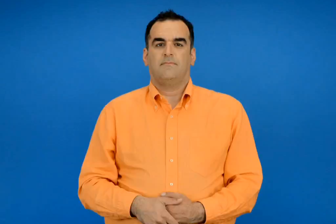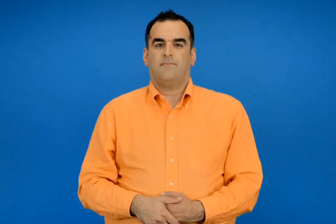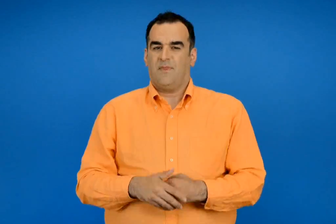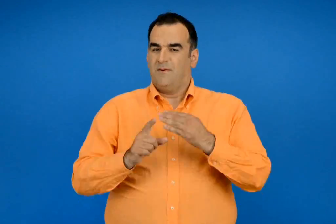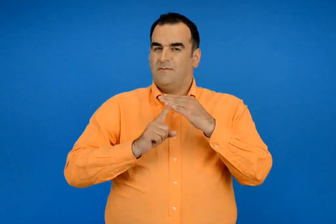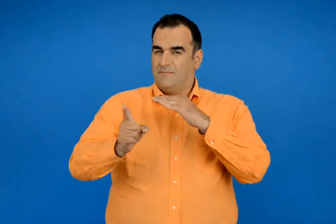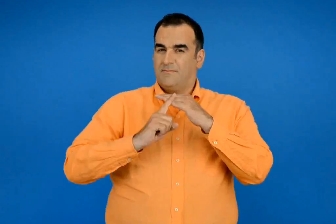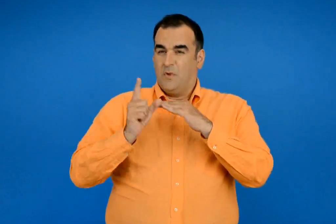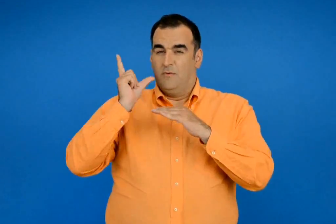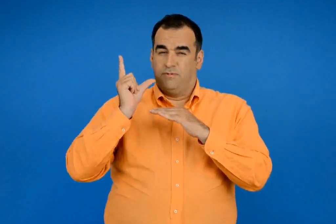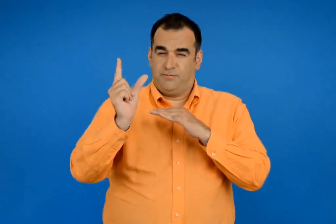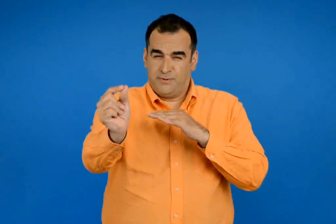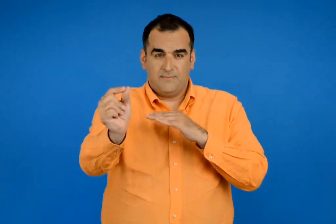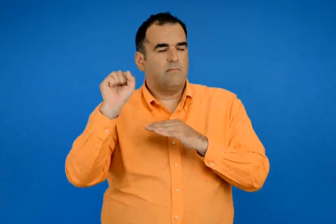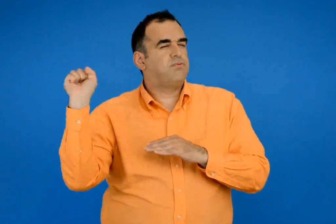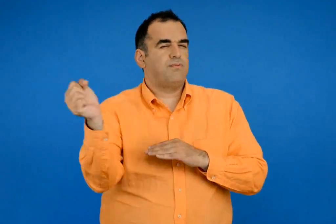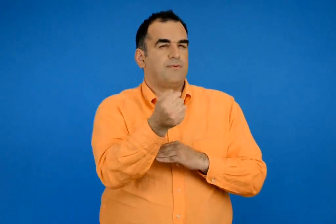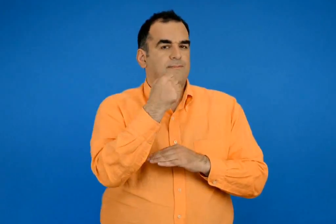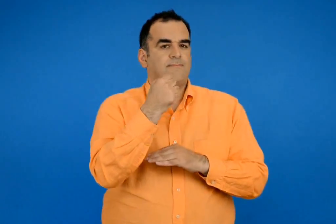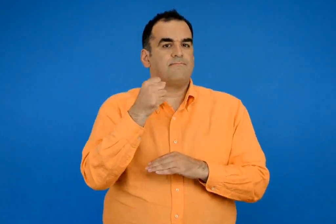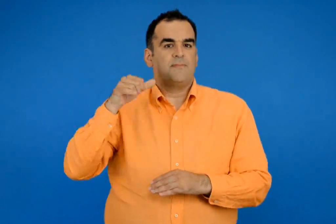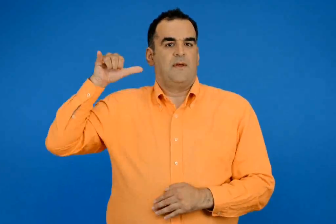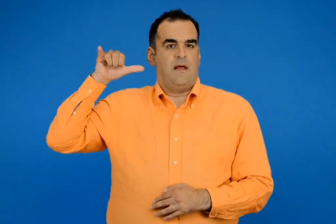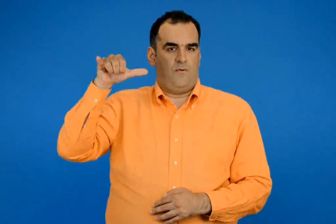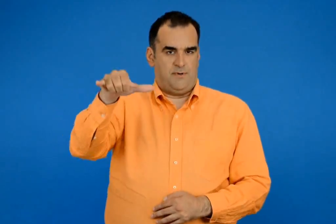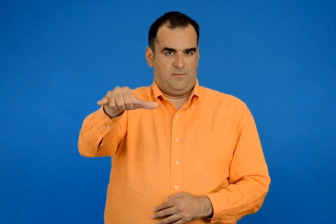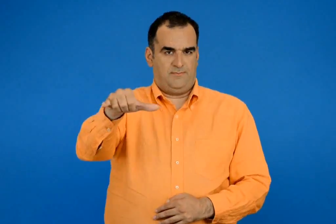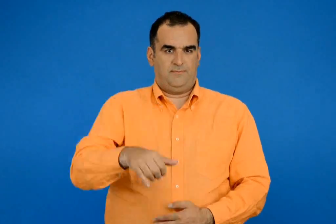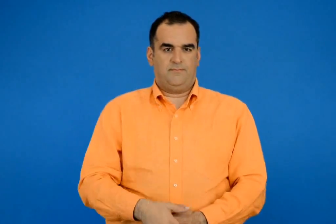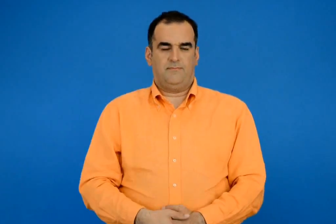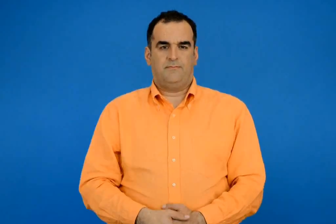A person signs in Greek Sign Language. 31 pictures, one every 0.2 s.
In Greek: το αεροπλάνο είναι το πιο γρήγορο μέσο συγκοινωνίας
